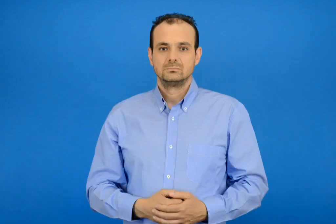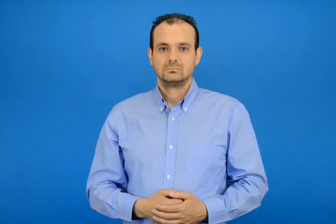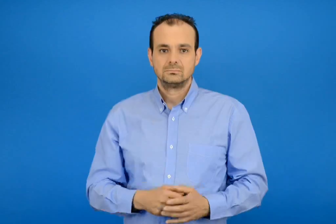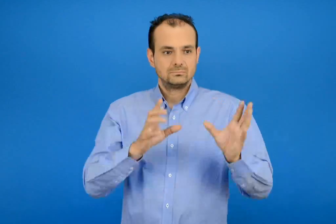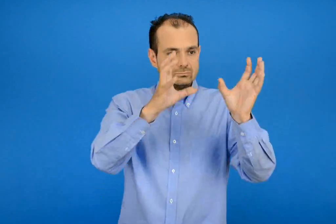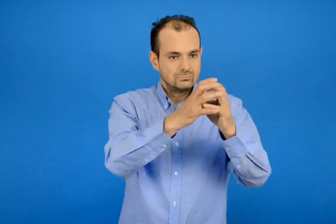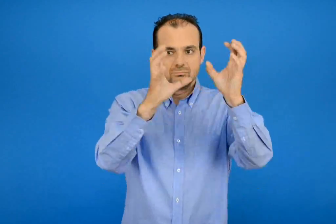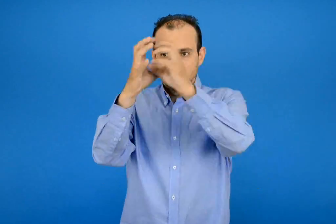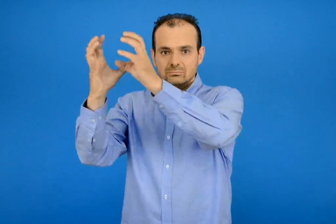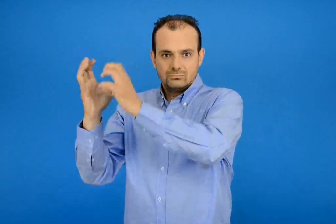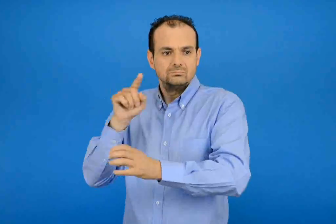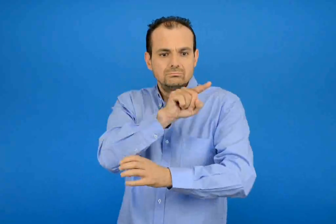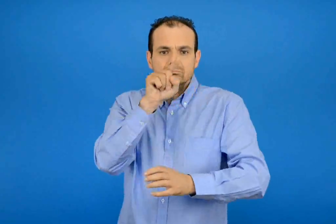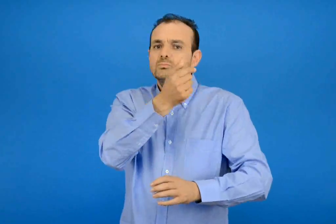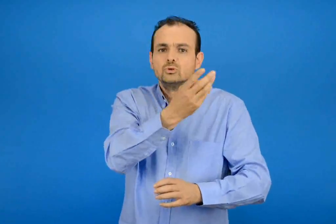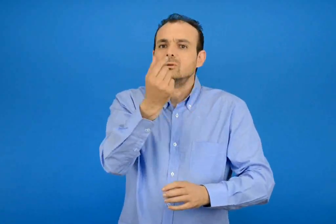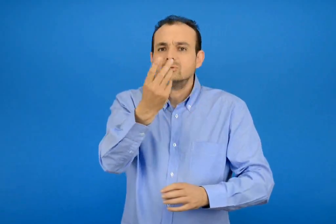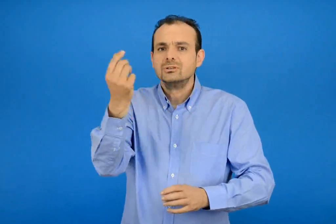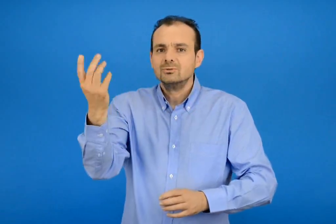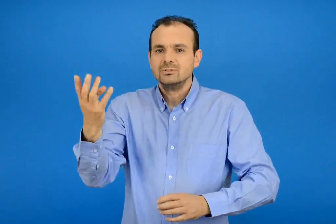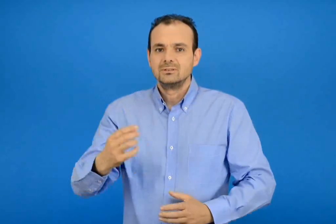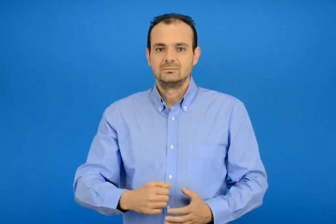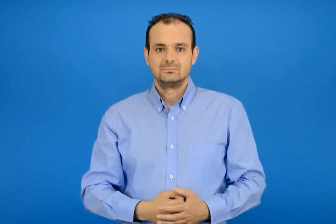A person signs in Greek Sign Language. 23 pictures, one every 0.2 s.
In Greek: πόσα είναι όλα κάθε φορά ;
